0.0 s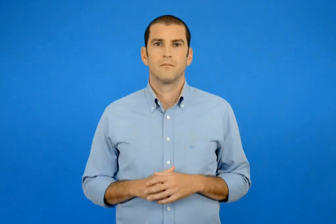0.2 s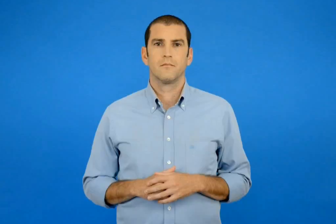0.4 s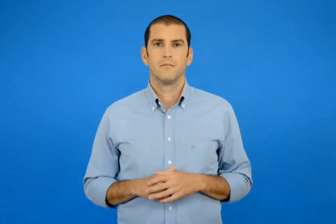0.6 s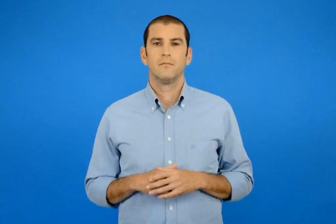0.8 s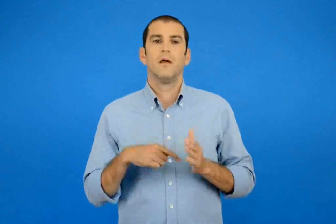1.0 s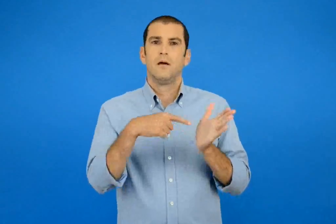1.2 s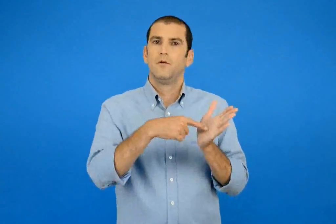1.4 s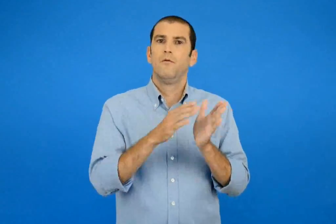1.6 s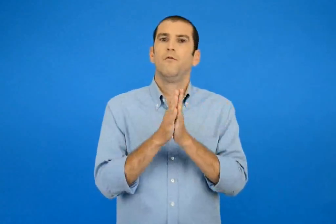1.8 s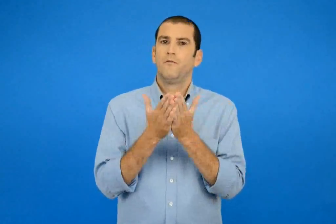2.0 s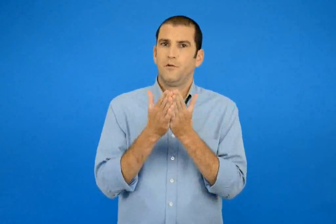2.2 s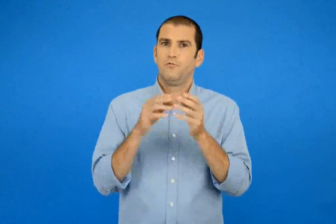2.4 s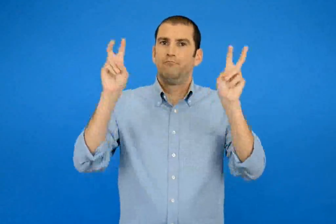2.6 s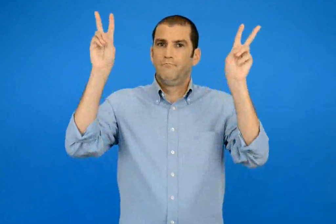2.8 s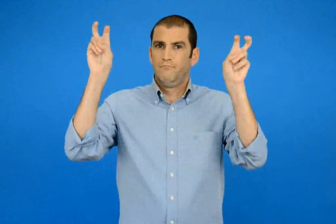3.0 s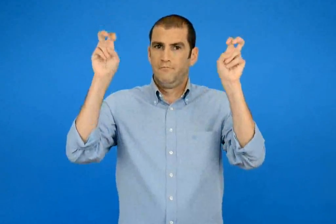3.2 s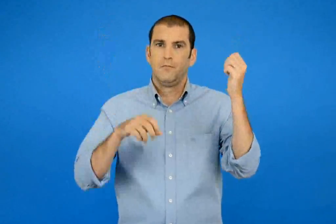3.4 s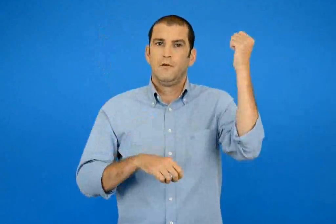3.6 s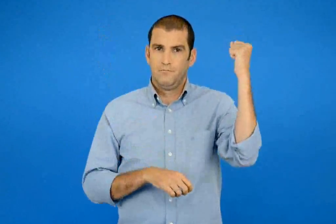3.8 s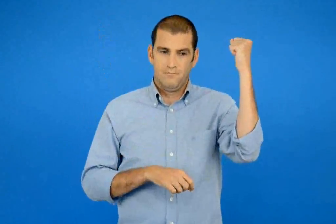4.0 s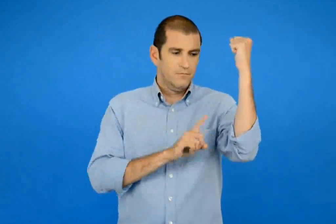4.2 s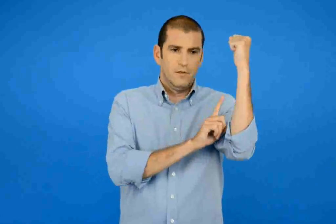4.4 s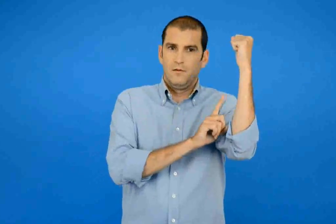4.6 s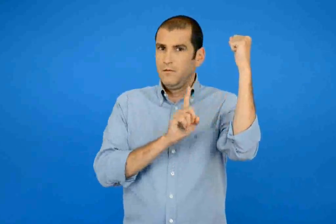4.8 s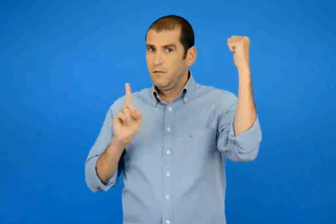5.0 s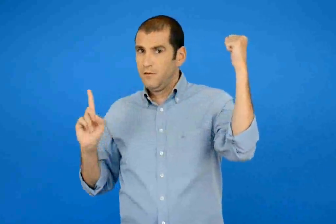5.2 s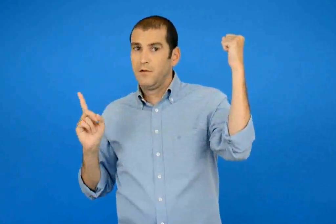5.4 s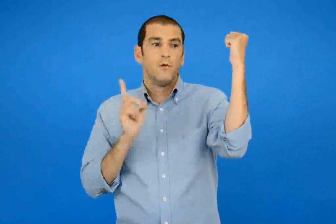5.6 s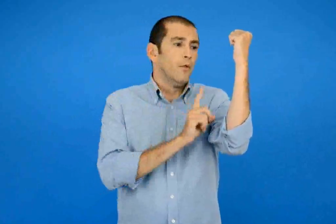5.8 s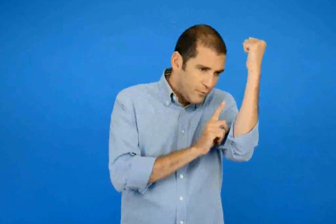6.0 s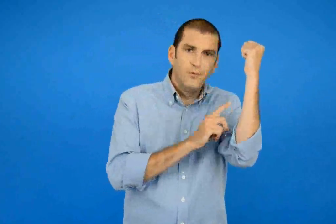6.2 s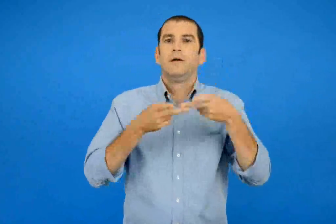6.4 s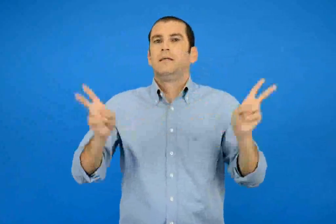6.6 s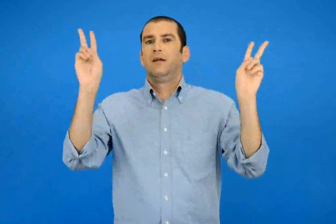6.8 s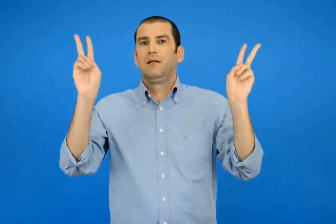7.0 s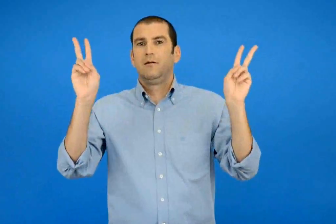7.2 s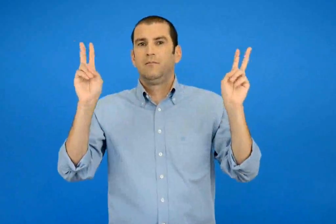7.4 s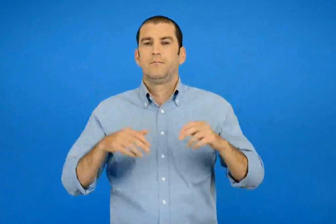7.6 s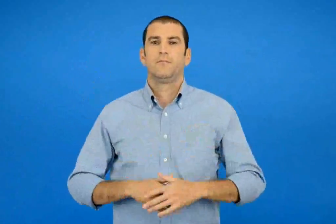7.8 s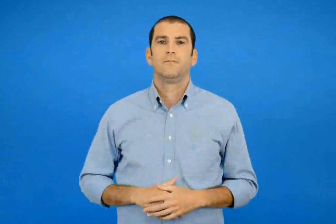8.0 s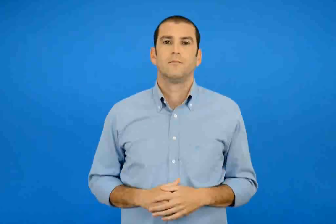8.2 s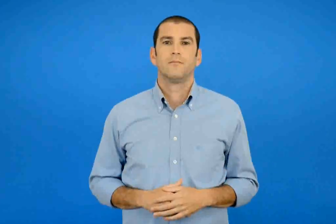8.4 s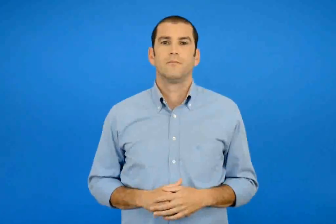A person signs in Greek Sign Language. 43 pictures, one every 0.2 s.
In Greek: από το βιβλίο φτου ξελεφτερία του δημοτικού σχολείου σφακιωτών λευκάδας
